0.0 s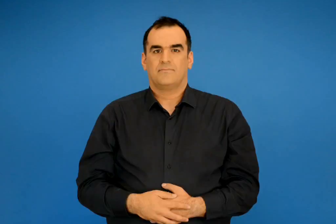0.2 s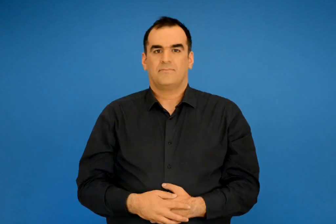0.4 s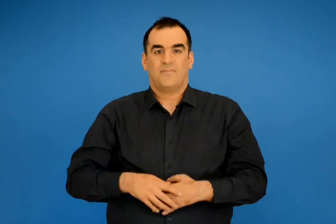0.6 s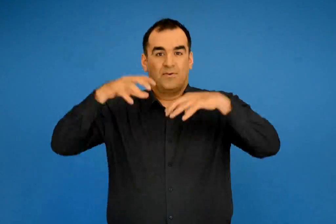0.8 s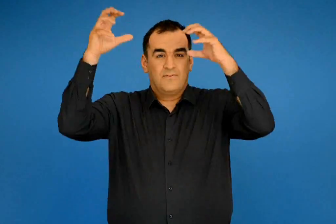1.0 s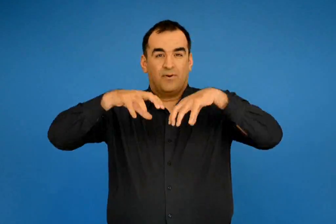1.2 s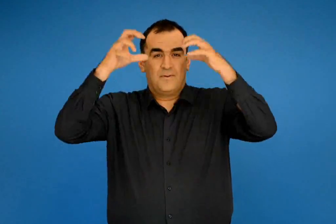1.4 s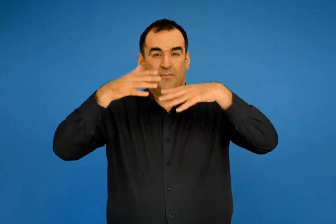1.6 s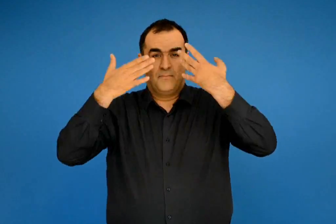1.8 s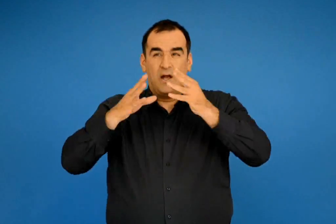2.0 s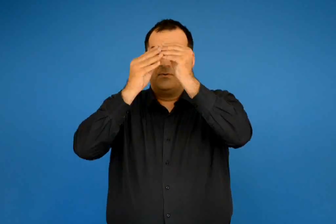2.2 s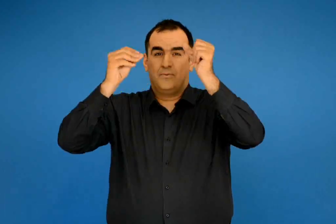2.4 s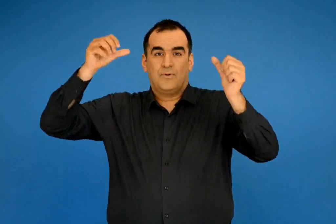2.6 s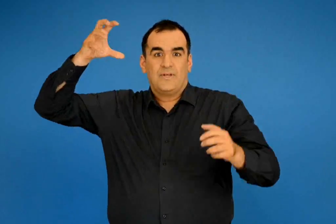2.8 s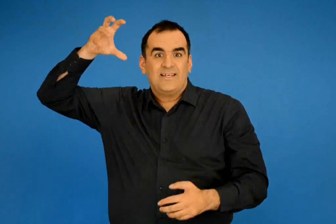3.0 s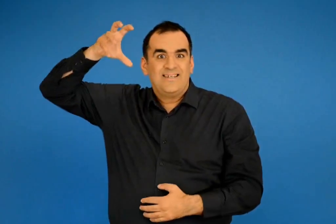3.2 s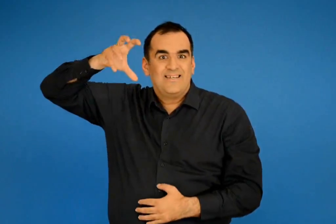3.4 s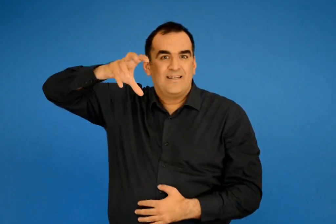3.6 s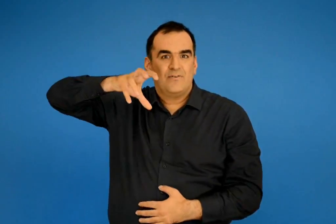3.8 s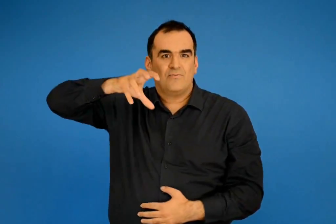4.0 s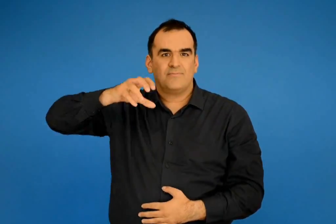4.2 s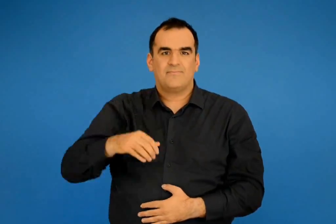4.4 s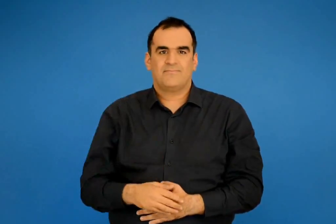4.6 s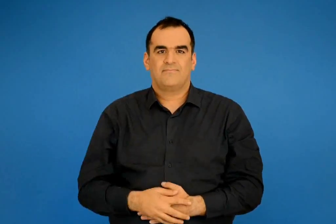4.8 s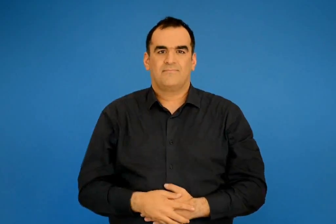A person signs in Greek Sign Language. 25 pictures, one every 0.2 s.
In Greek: μετα τη βροχή βγαίνει ο ήλιος
